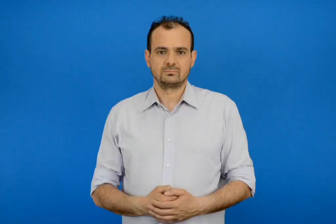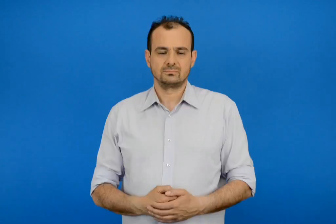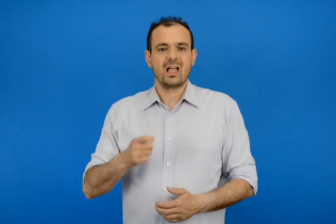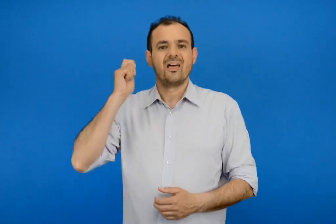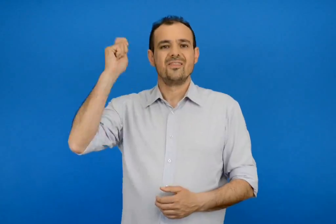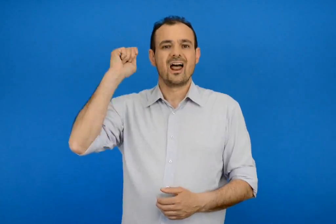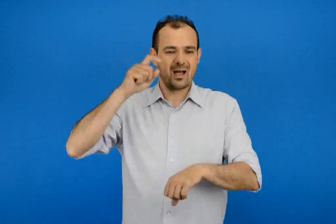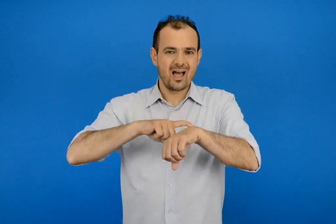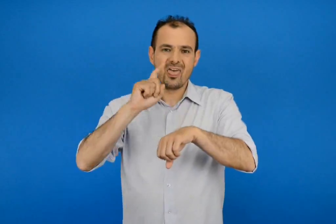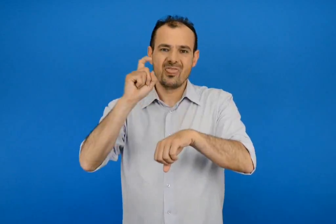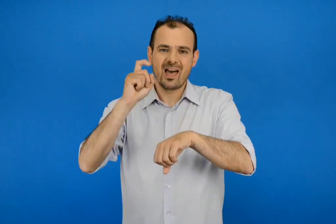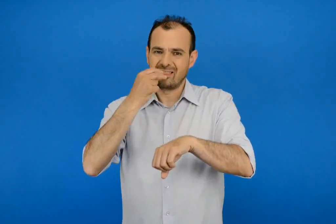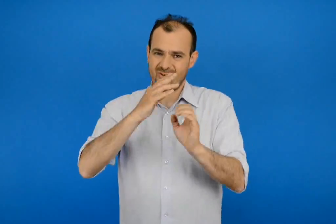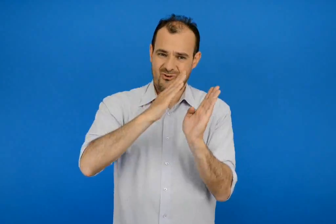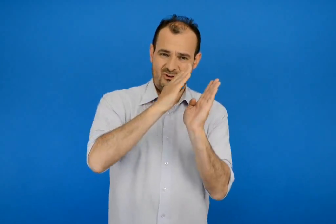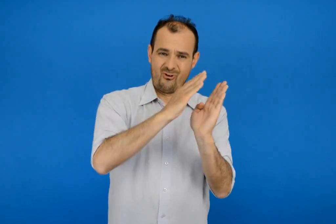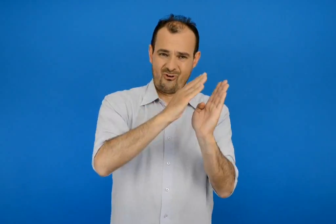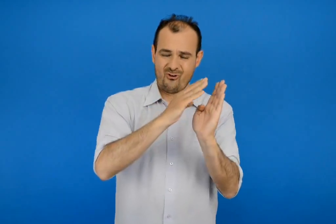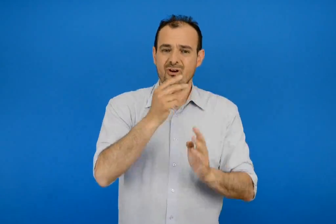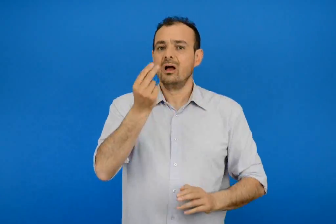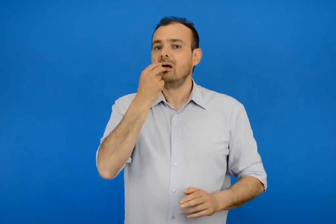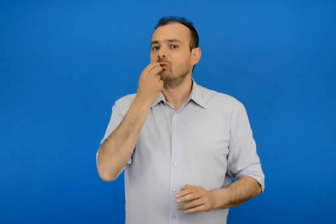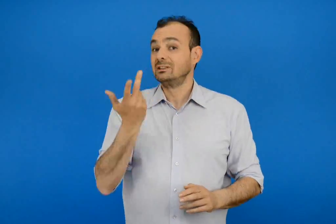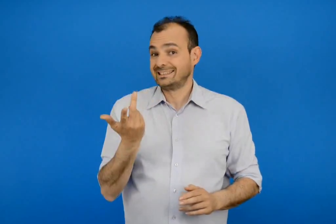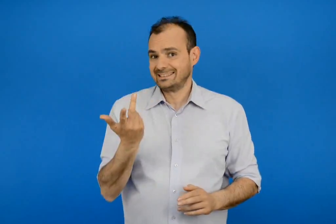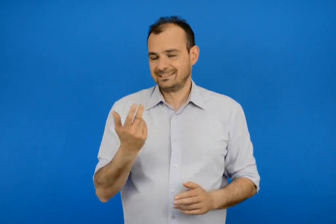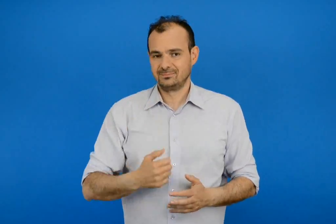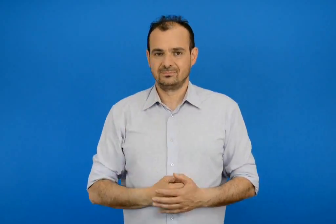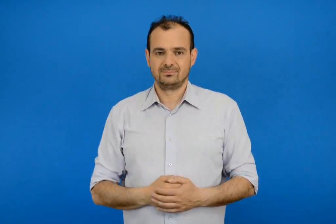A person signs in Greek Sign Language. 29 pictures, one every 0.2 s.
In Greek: τι τρωτέ για δεκατιανό στο διάλειμμα ;
